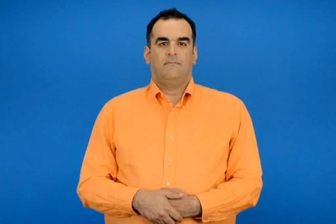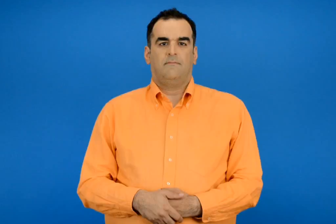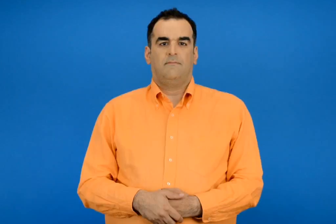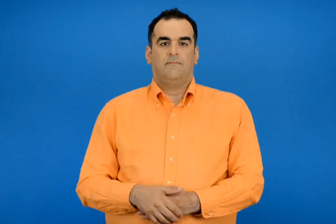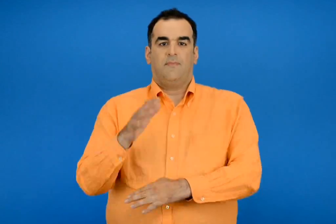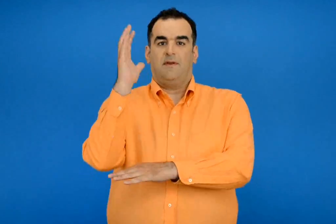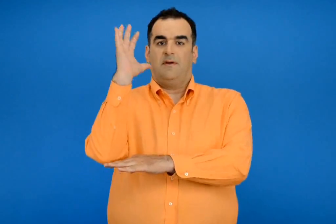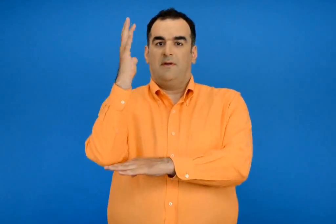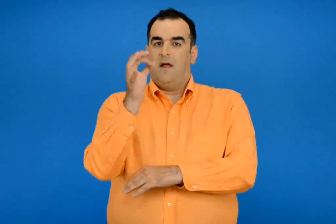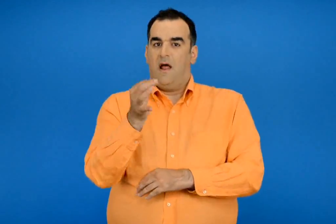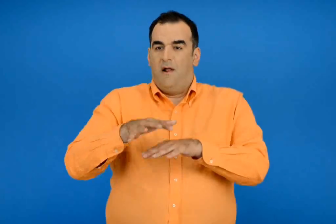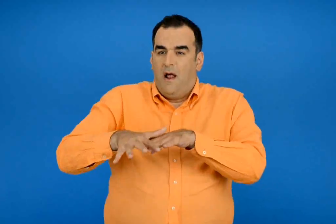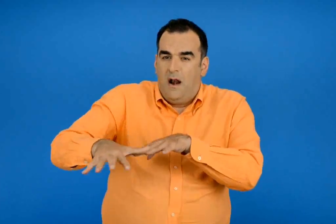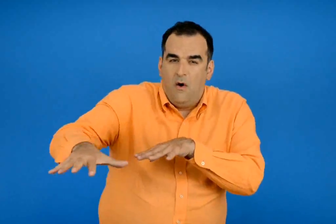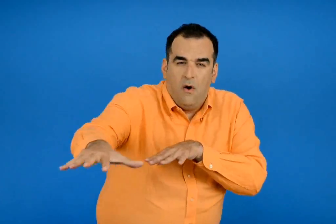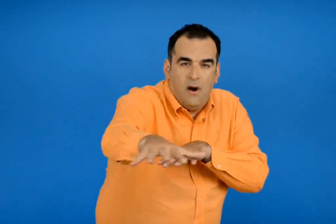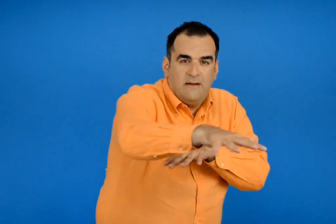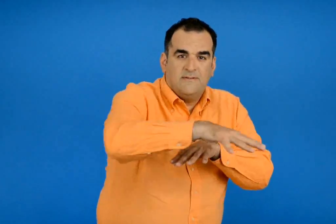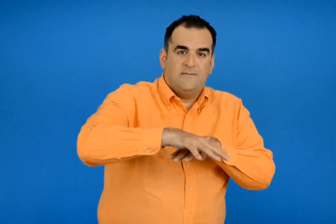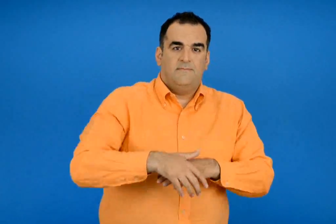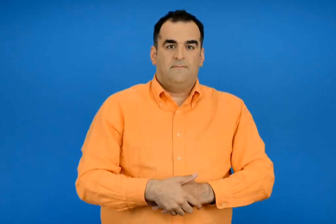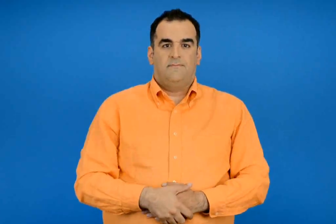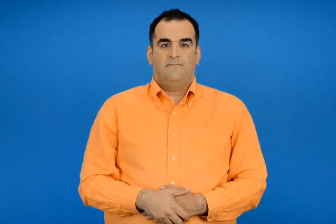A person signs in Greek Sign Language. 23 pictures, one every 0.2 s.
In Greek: ελαιώνας
